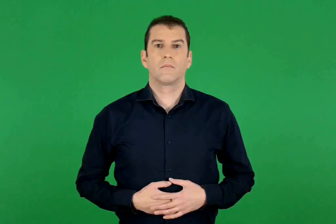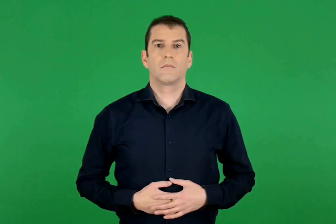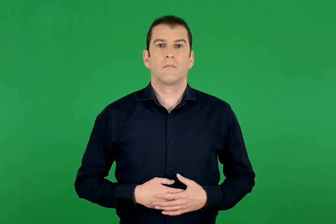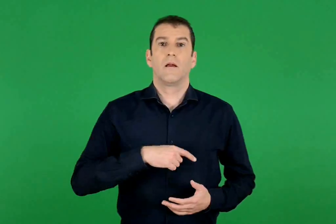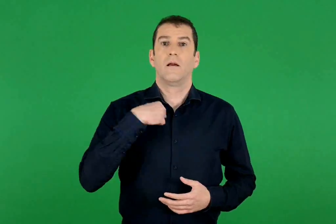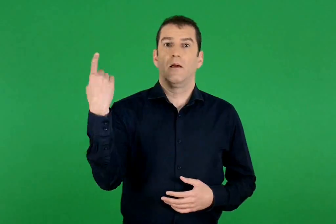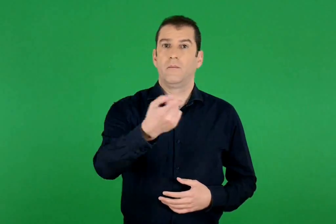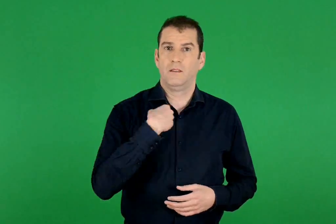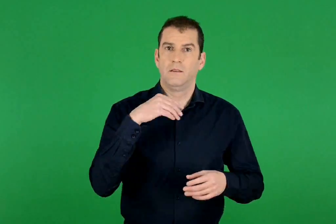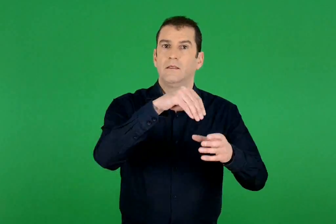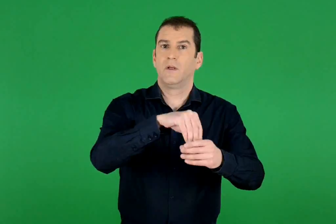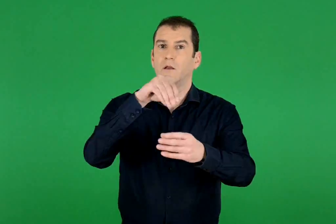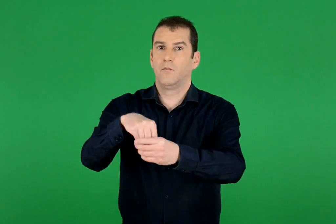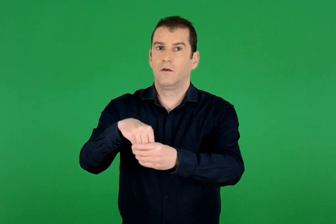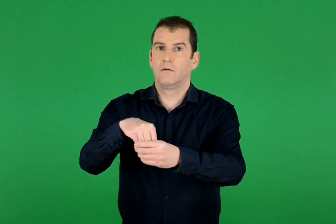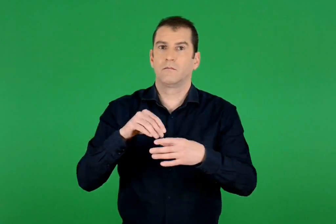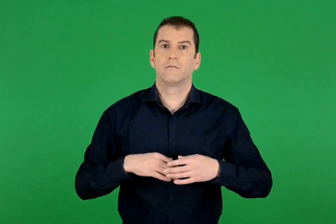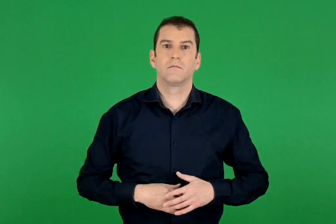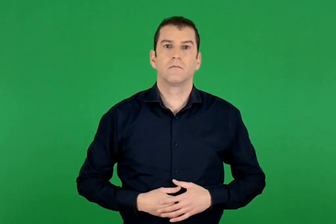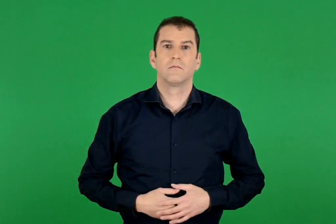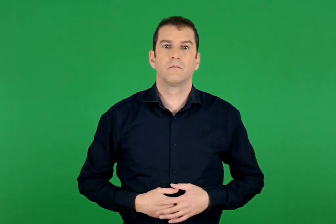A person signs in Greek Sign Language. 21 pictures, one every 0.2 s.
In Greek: συμμετέχουμε
